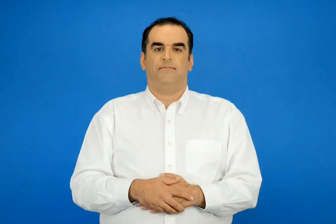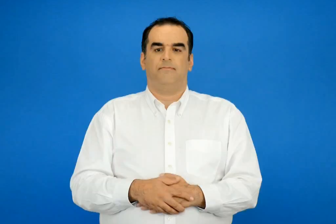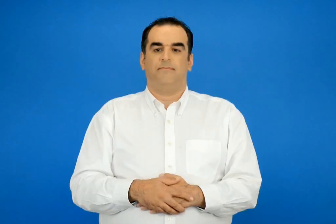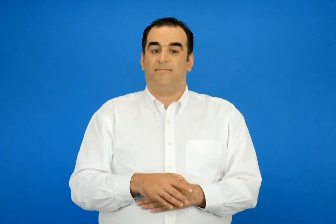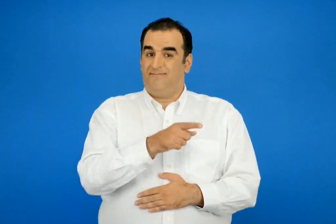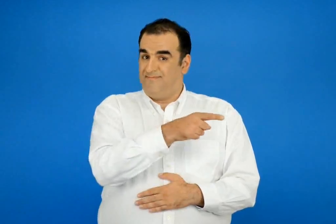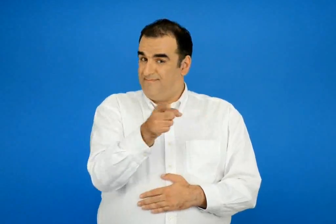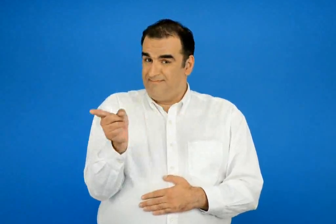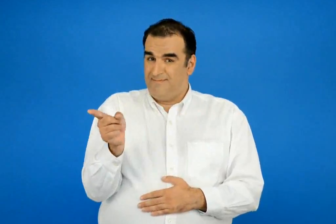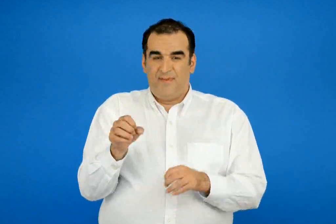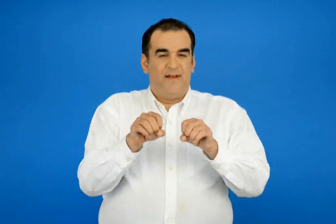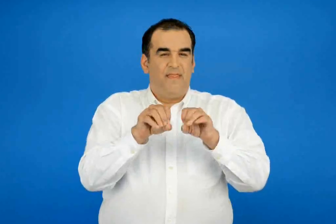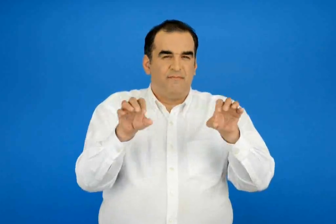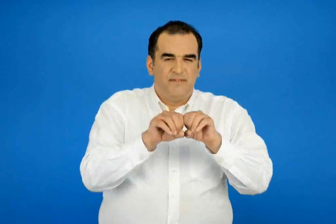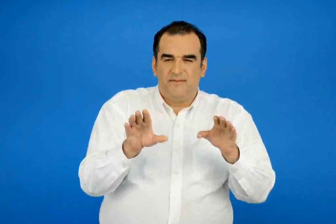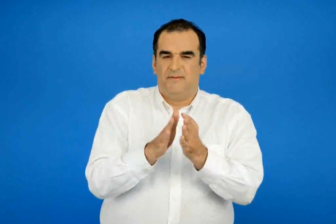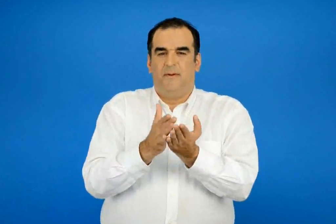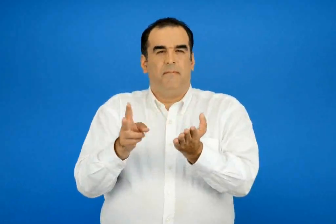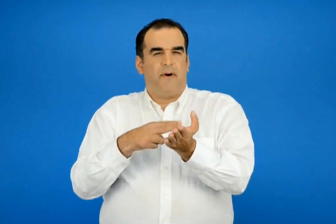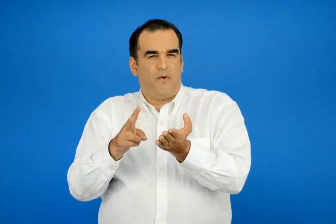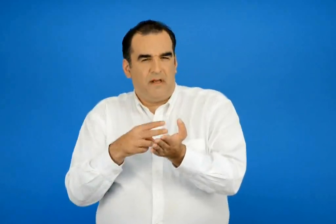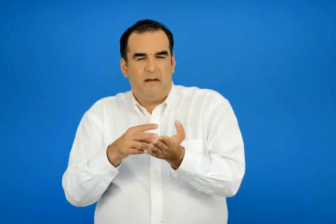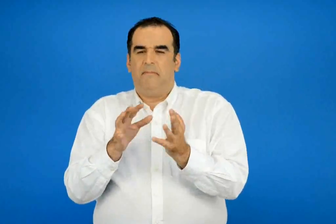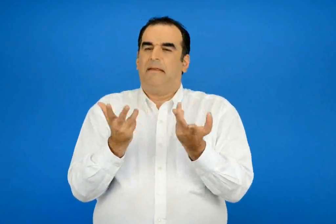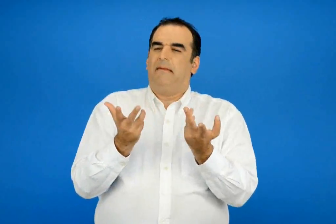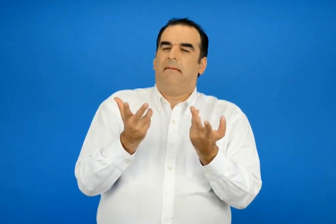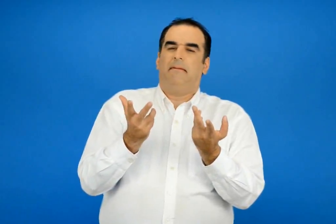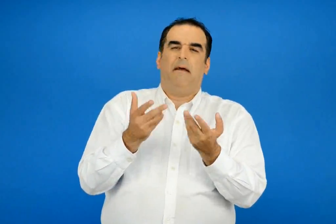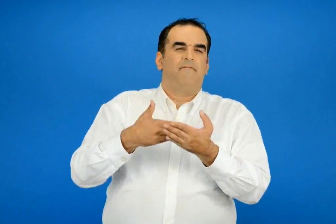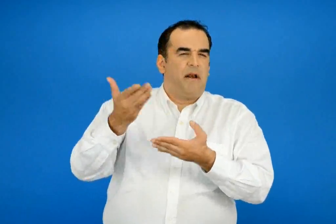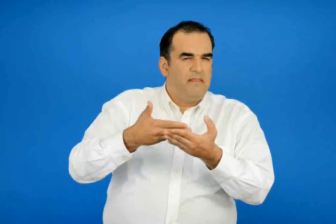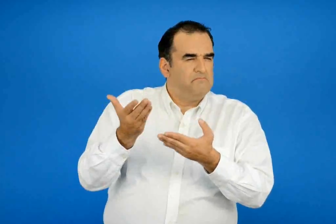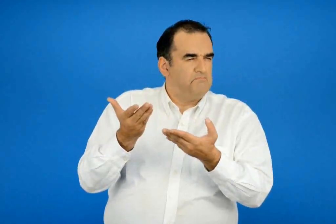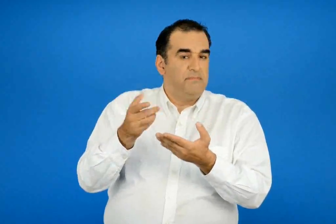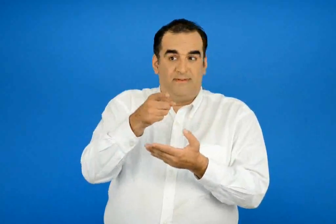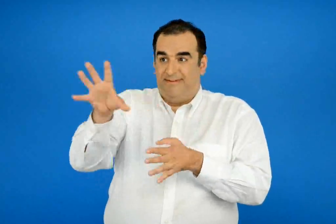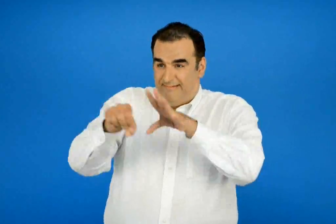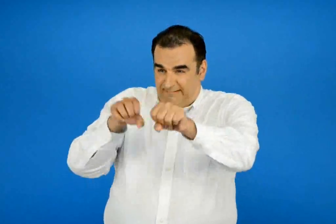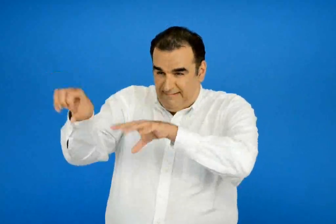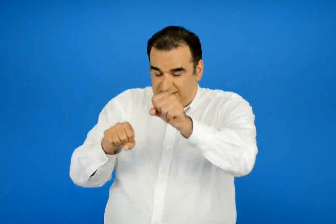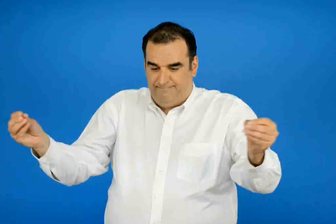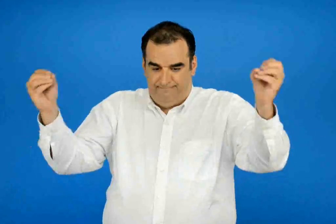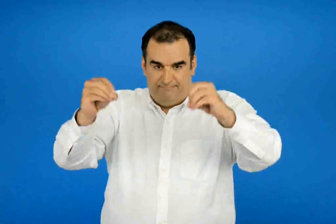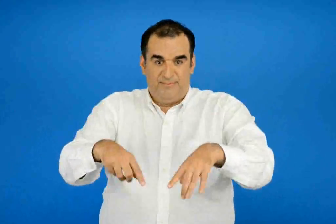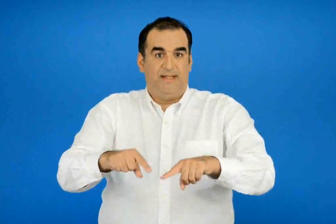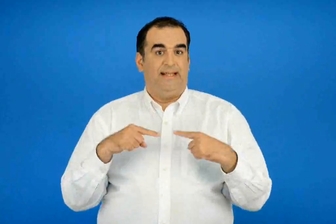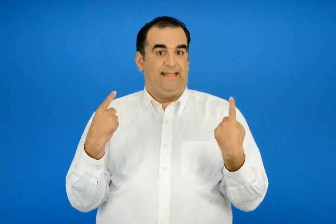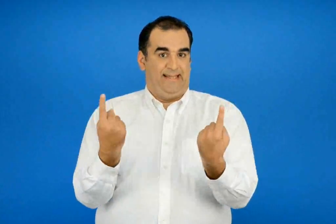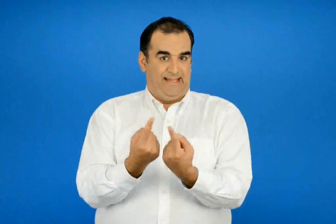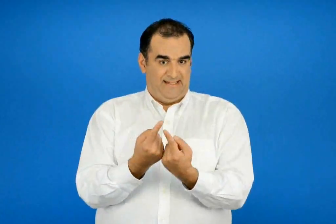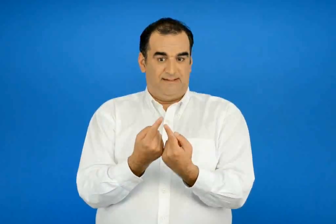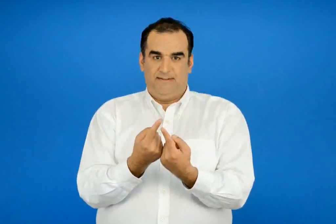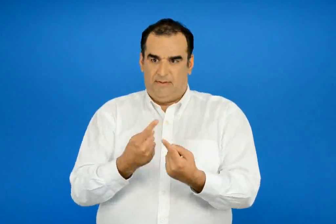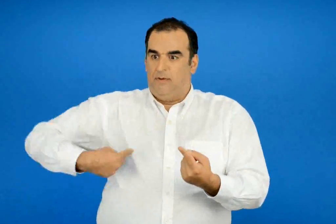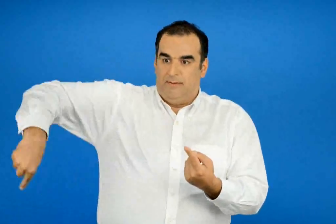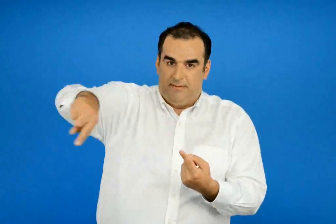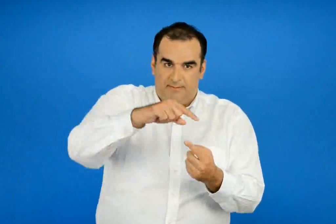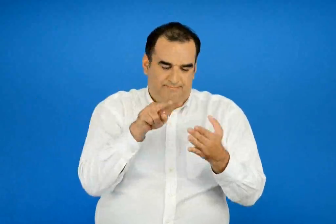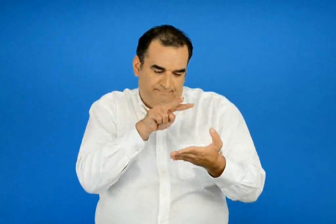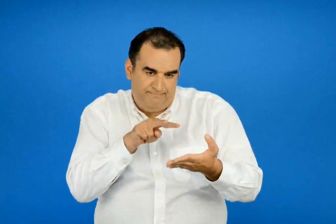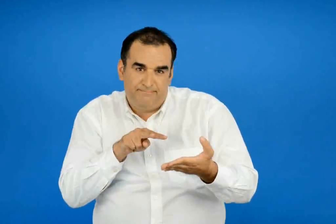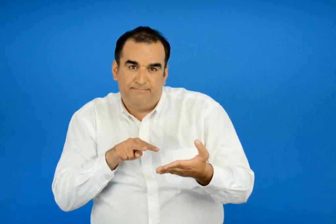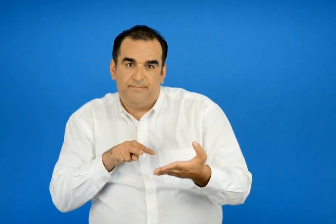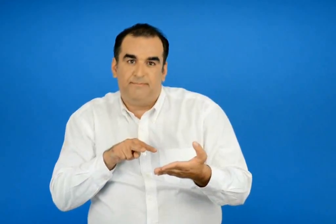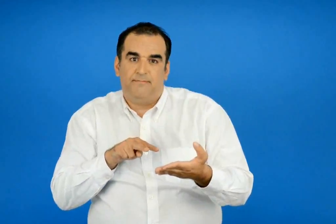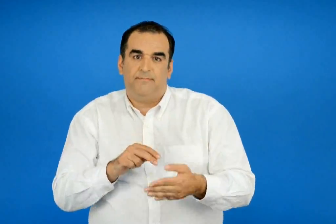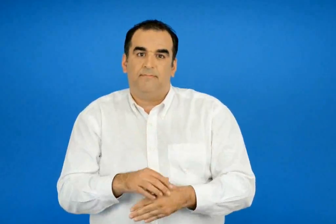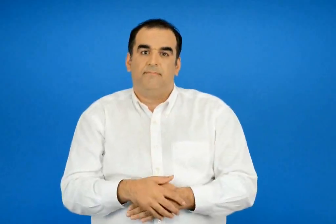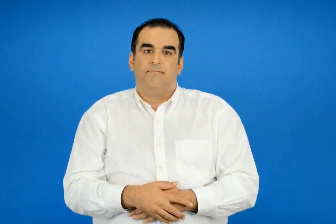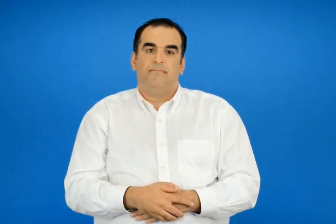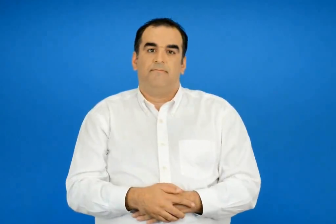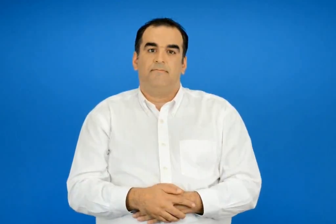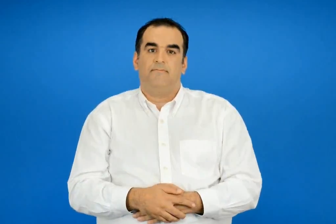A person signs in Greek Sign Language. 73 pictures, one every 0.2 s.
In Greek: φερτέ στην τάξη διαφημίσεις από περιοδικά η εφημερίδες και διαβάστε τες όλοι μαζί
